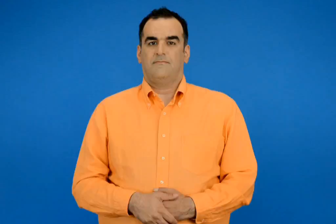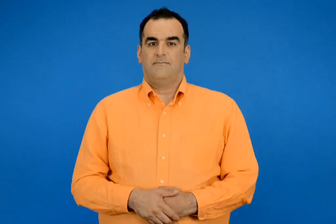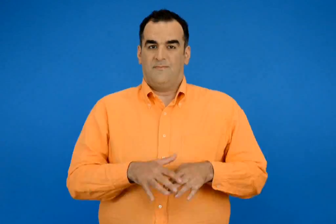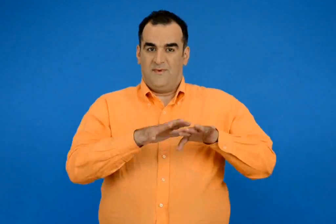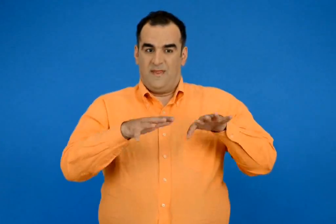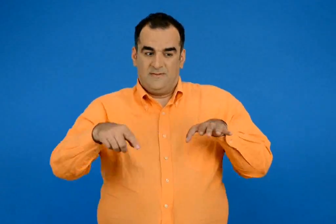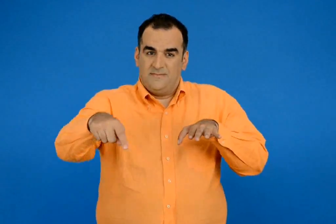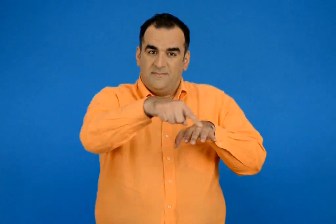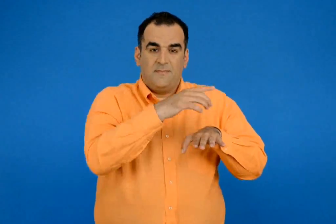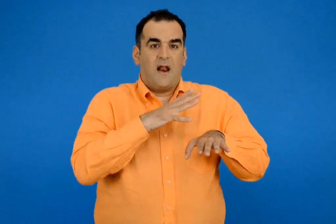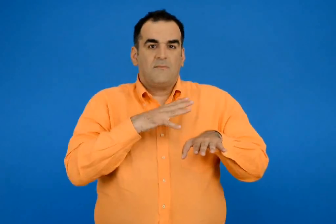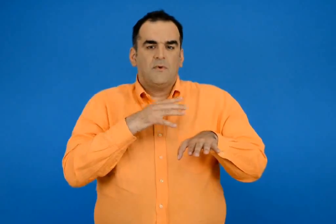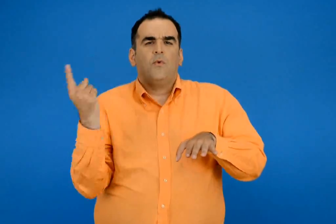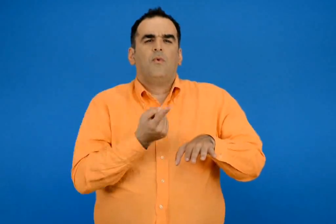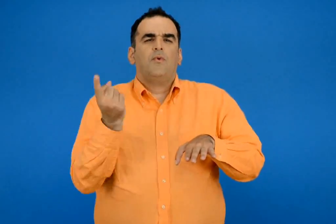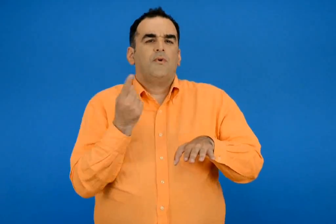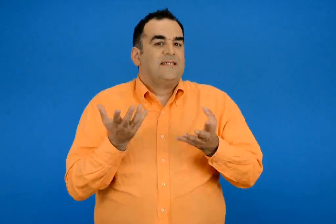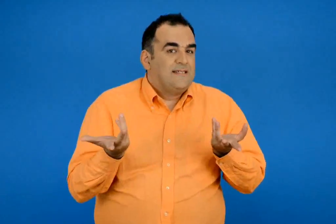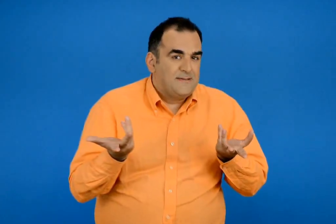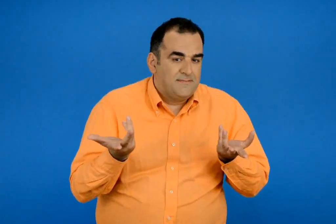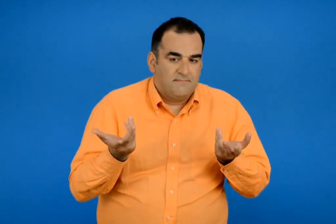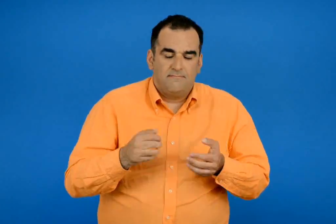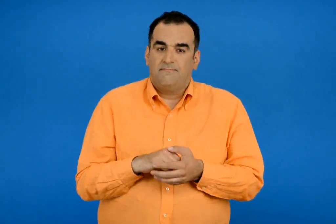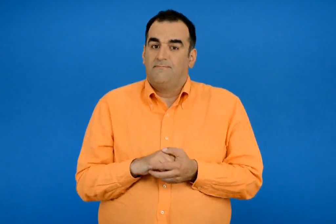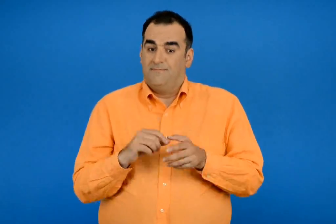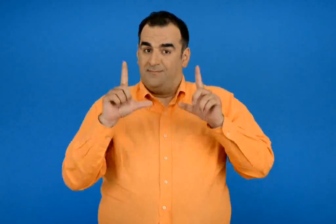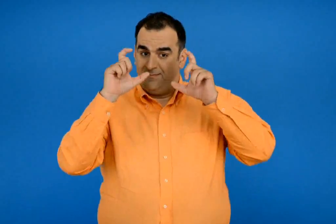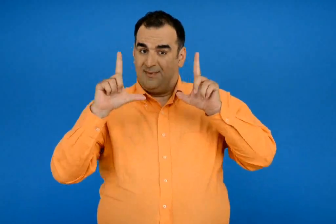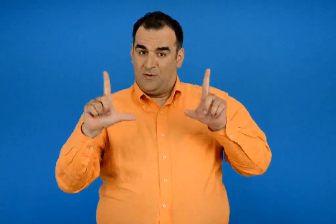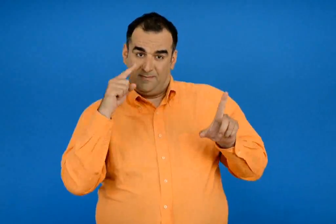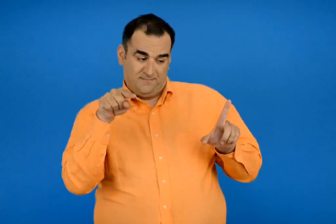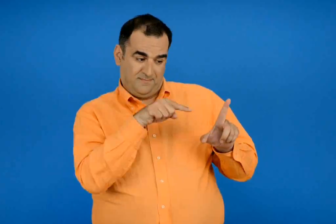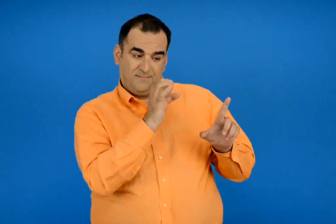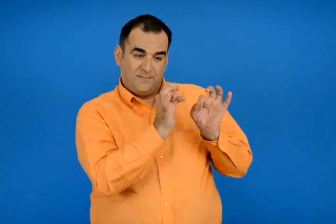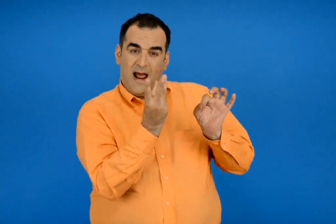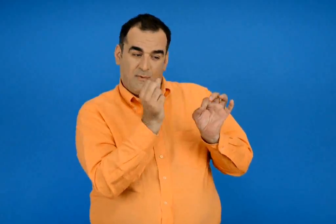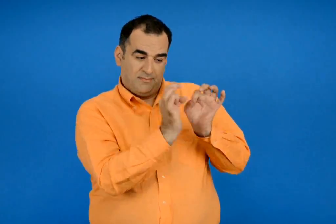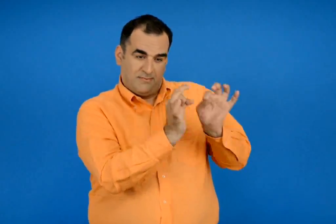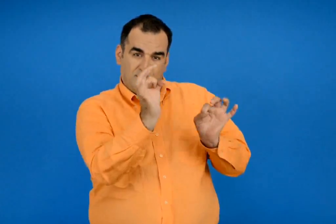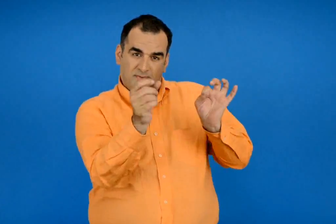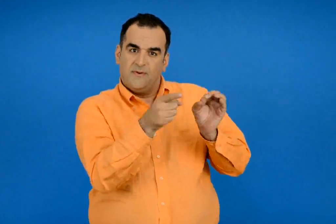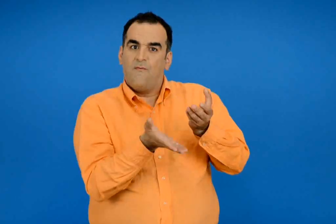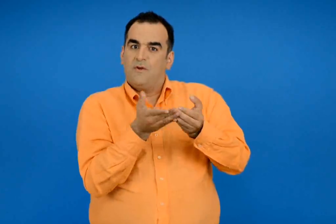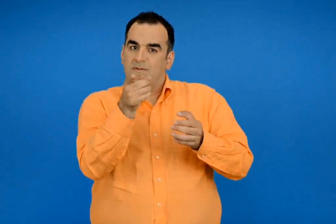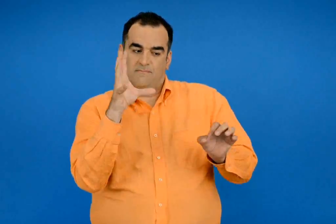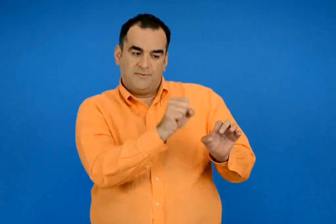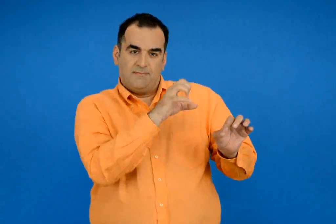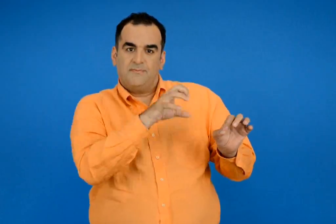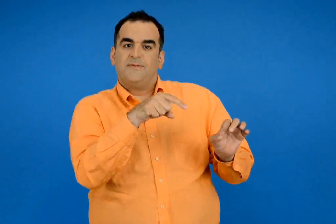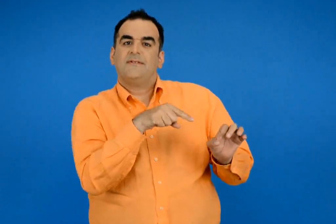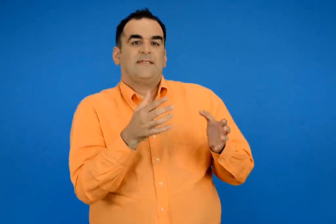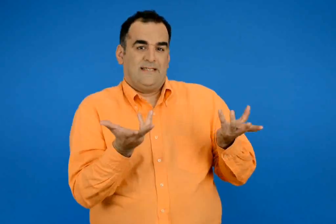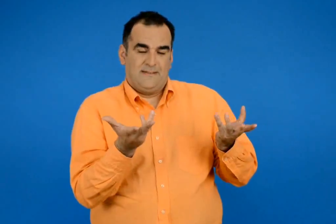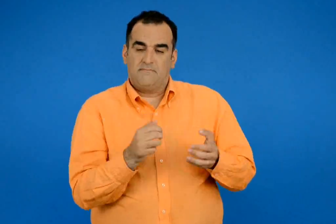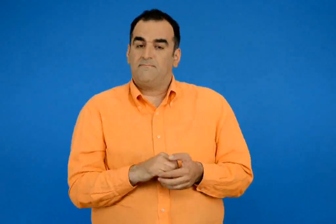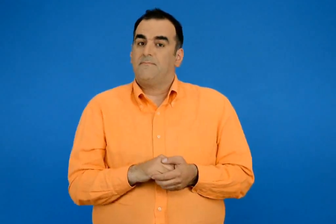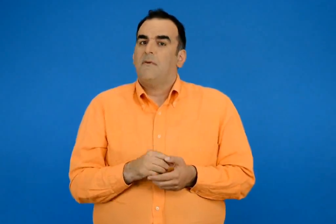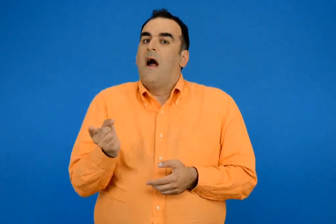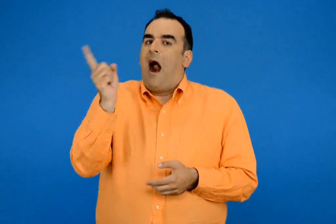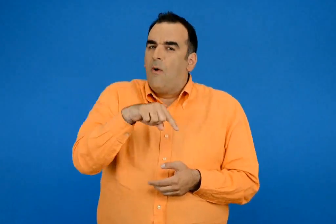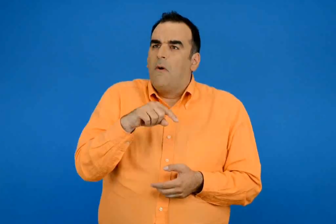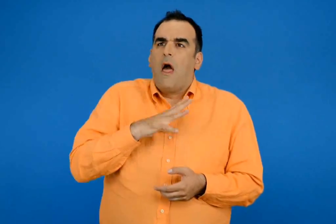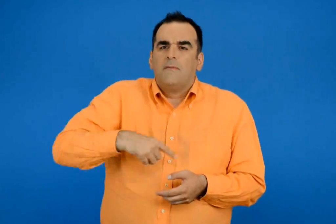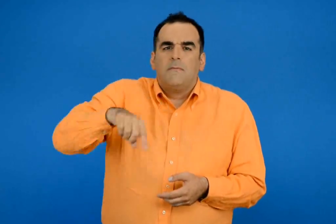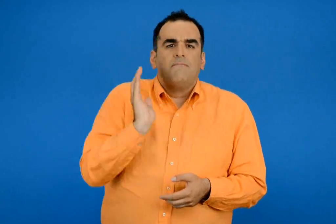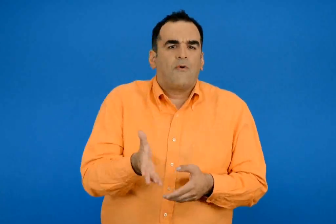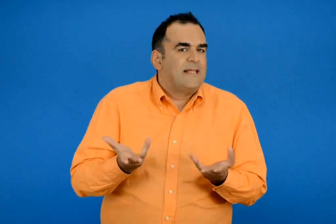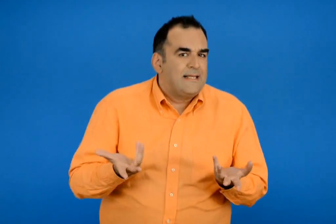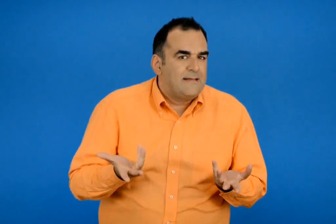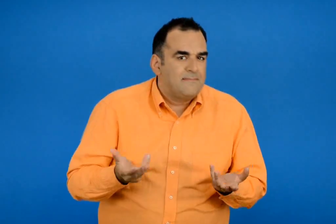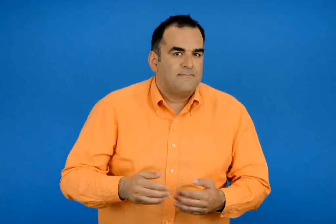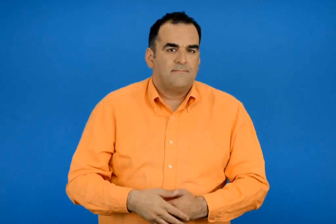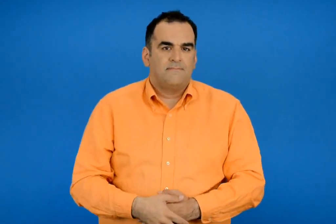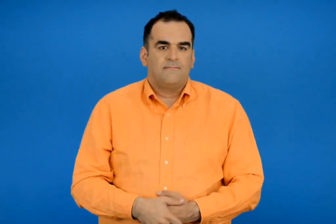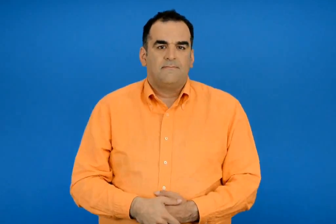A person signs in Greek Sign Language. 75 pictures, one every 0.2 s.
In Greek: τι κάνουν οι άνθρωποι στη θάλασσα ; οι αριθμοί στην εικόνα θα σε βοηθήσουν να το μαντέψεις τι άλλο μπορούν να κάνουν ;
